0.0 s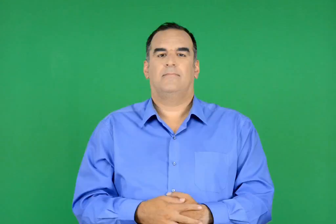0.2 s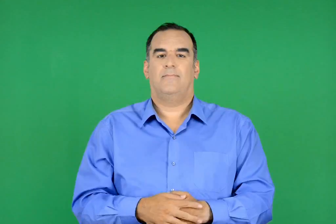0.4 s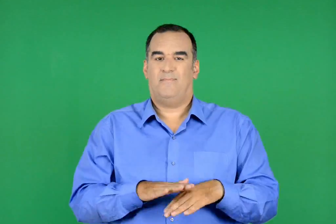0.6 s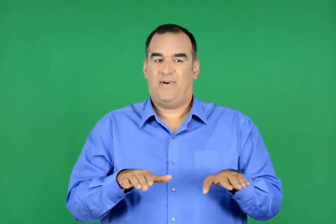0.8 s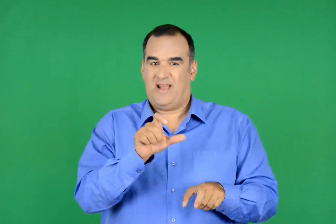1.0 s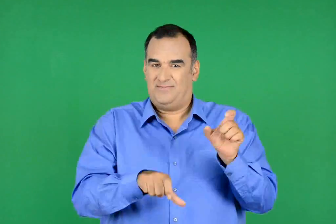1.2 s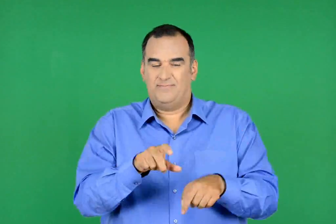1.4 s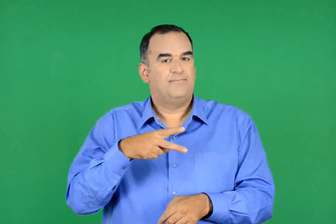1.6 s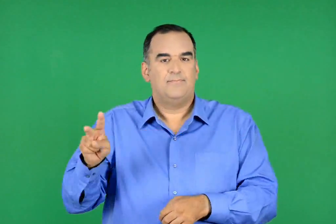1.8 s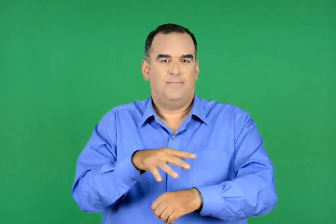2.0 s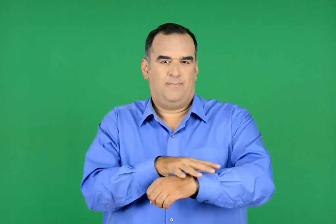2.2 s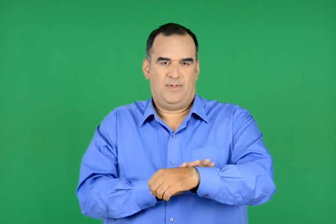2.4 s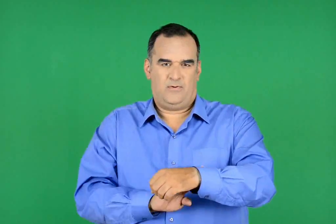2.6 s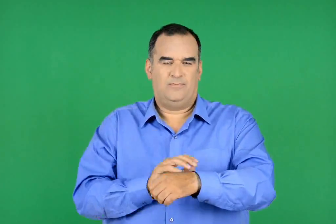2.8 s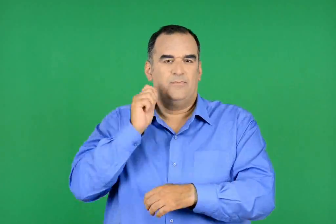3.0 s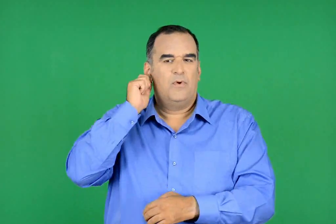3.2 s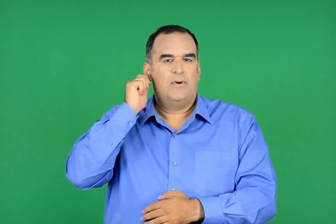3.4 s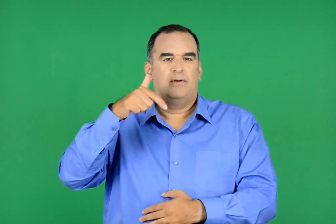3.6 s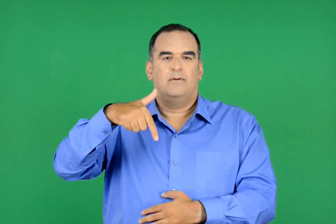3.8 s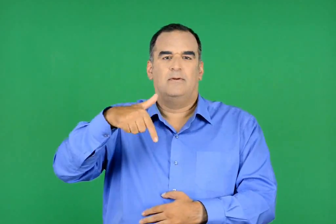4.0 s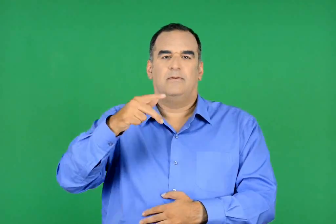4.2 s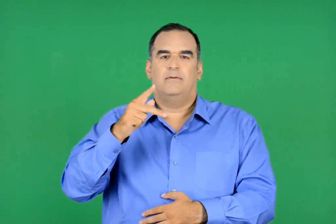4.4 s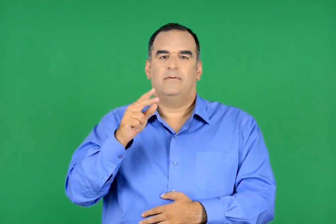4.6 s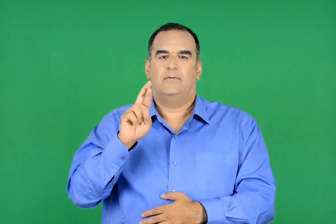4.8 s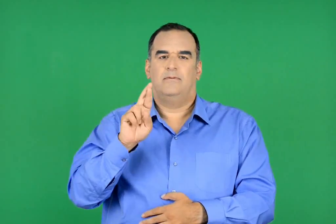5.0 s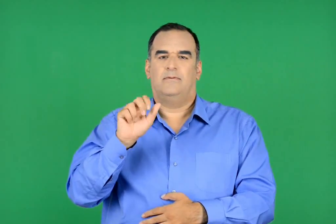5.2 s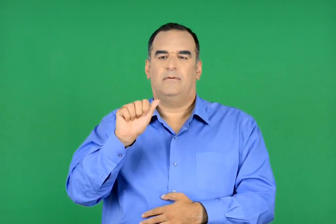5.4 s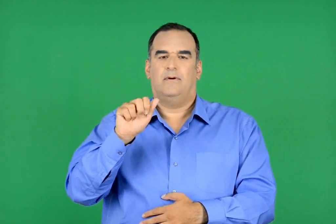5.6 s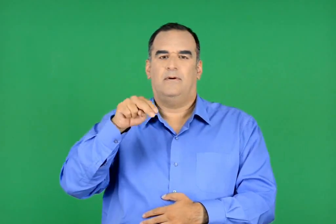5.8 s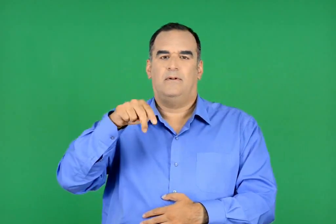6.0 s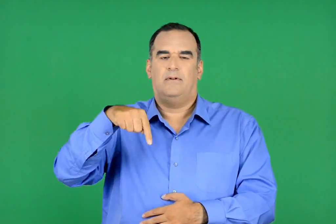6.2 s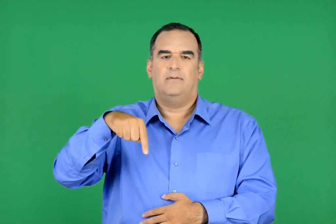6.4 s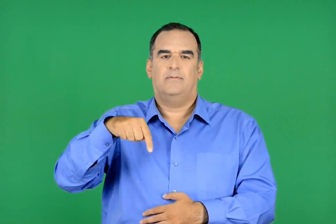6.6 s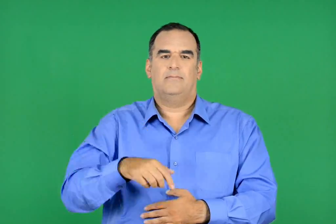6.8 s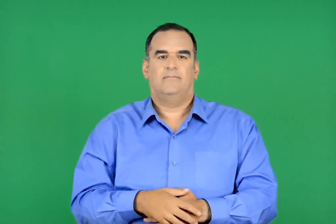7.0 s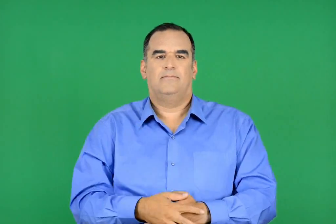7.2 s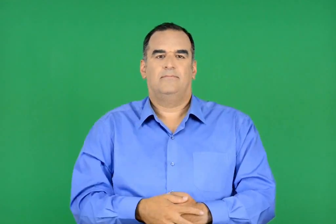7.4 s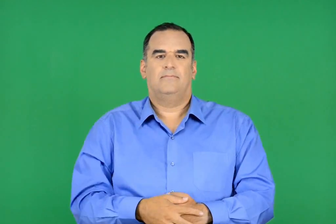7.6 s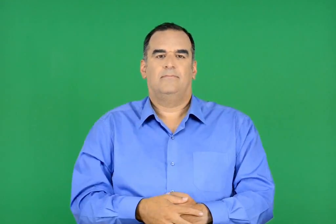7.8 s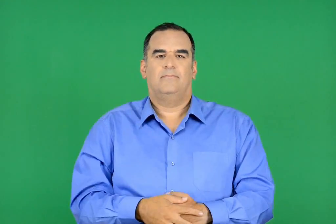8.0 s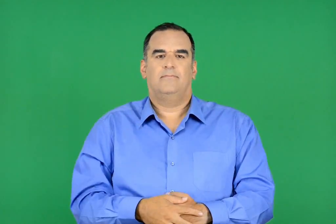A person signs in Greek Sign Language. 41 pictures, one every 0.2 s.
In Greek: τα παιδιά του πλοιάρχου γκραντ
